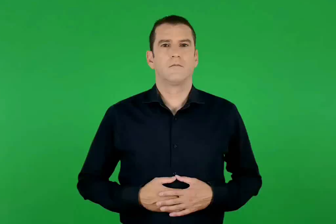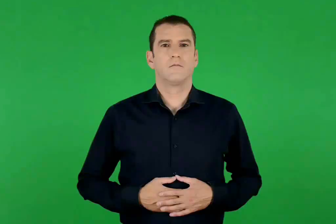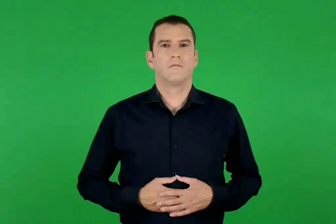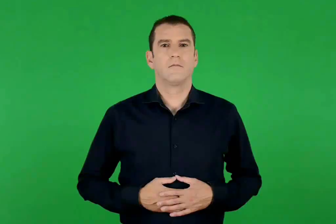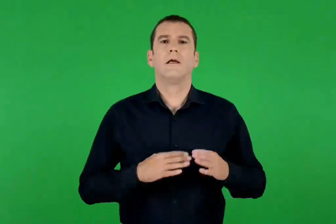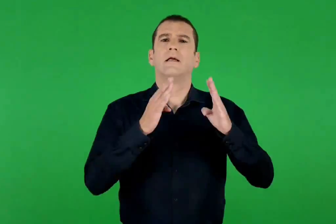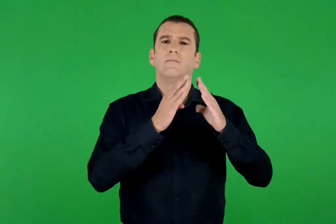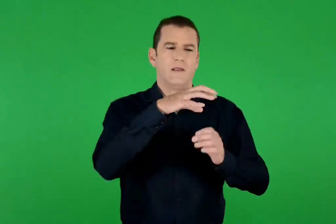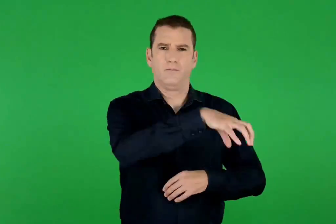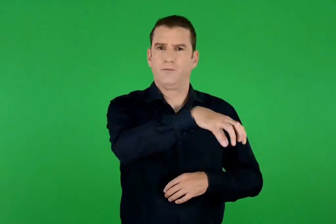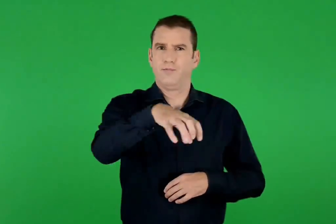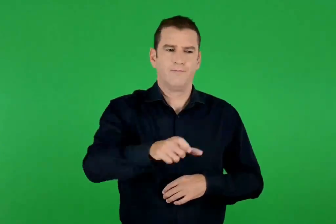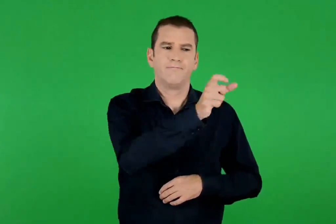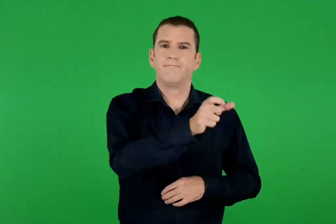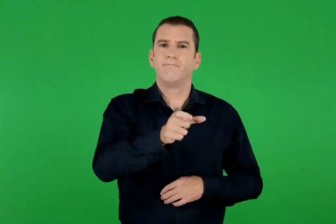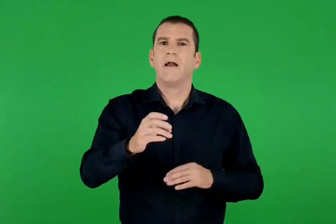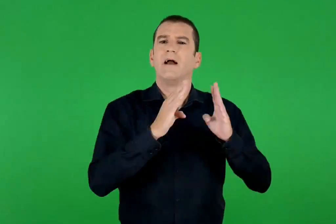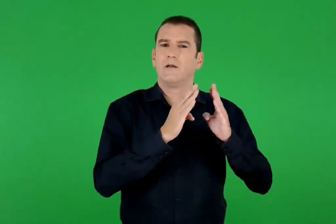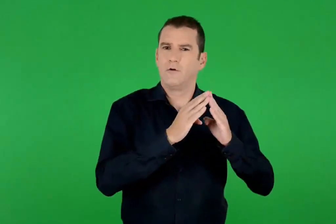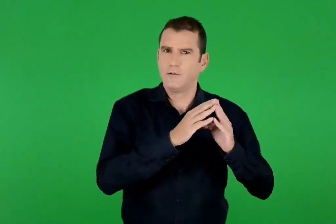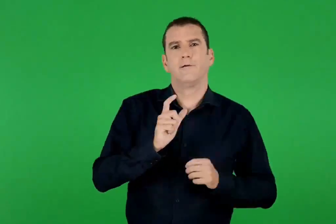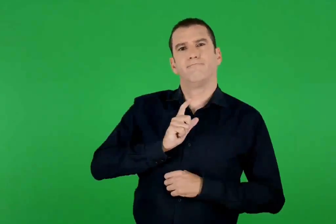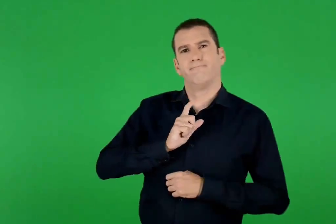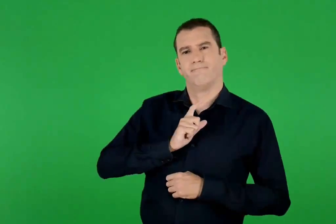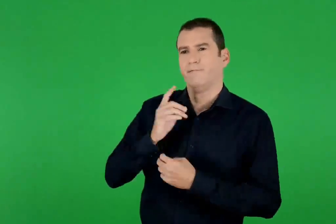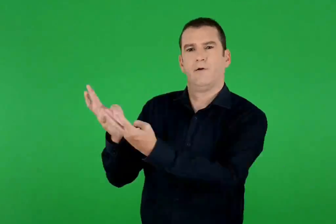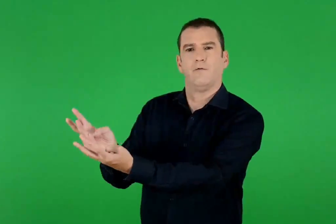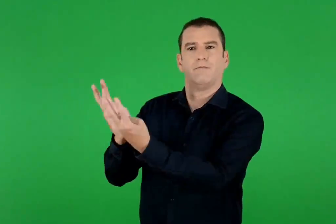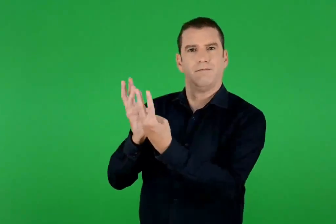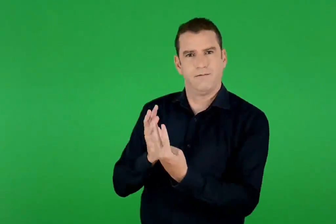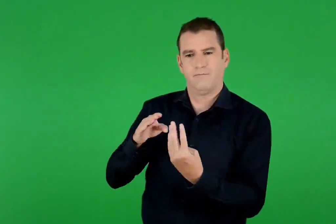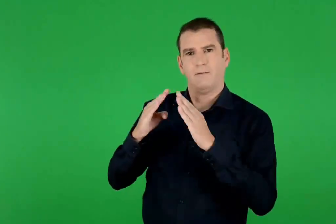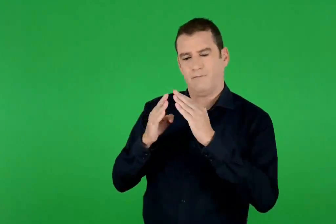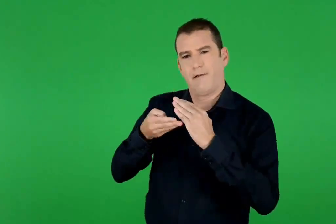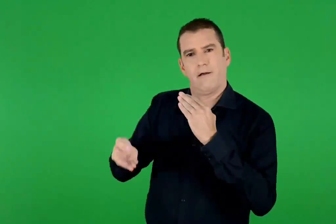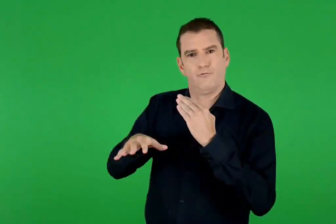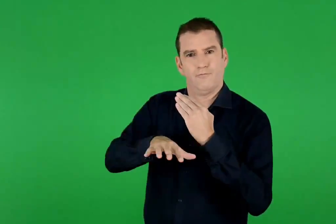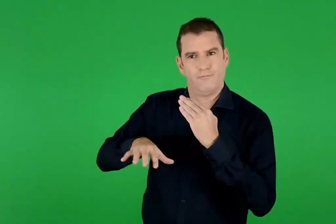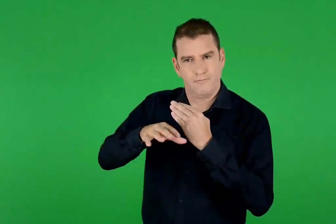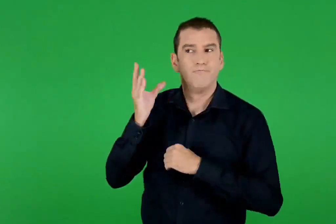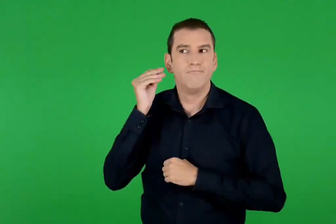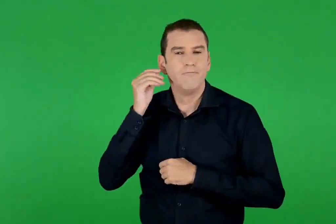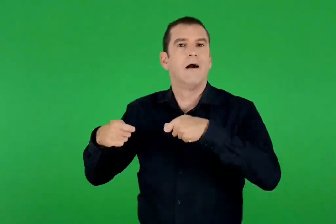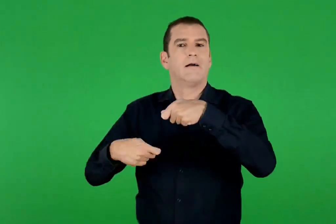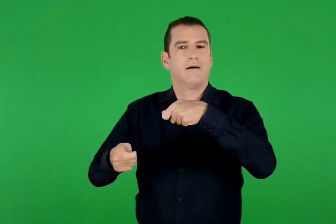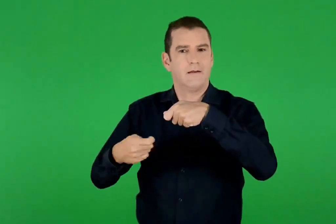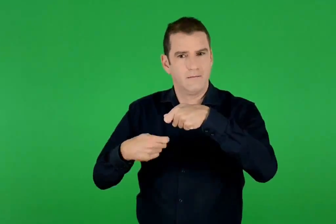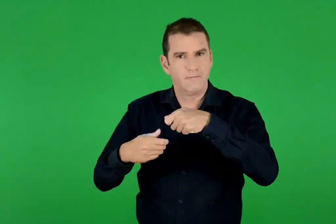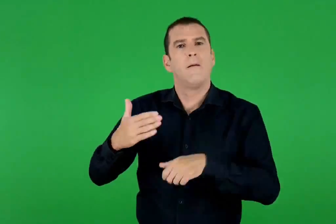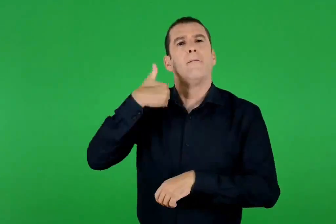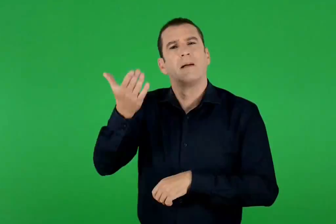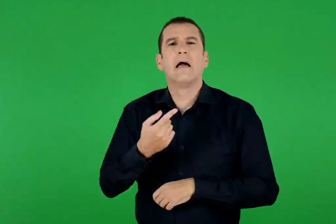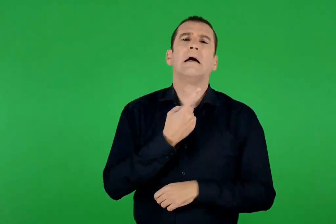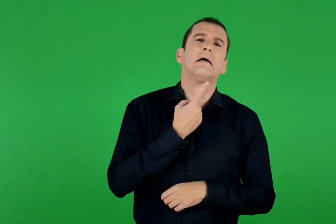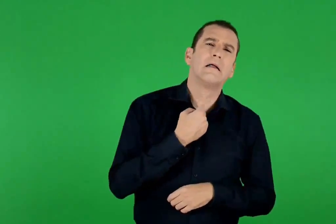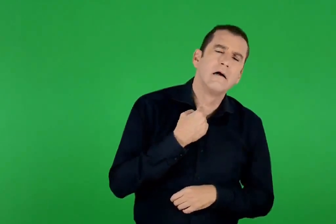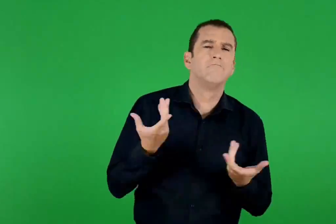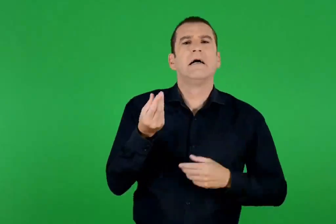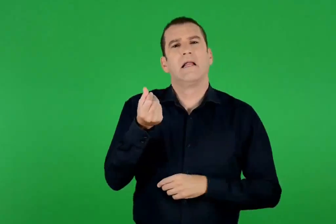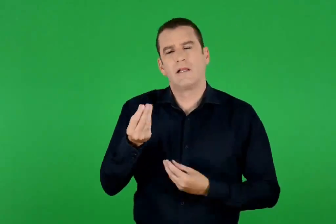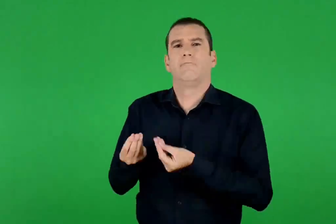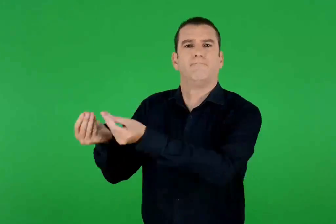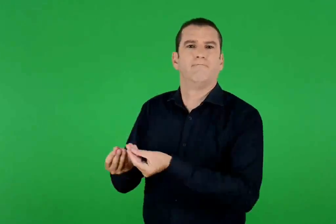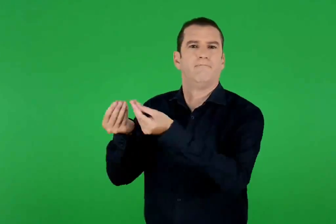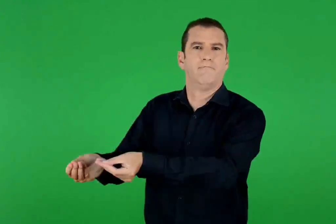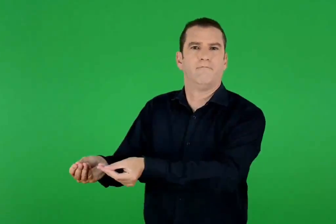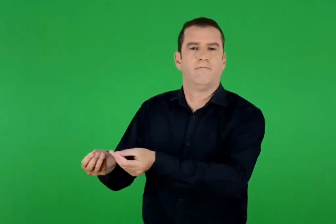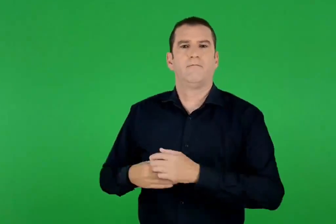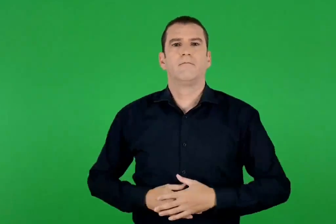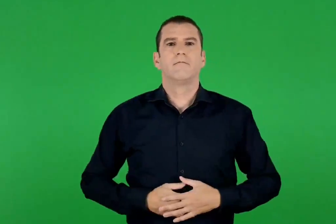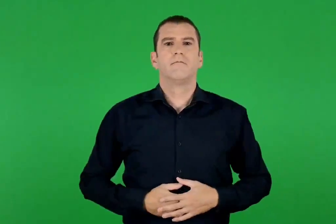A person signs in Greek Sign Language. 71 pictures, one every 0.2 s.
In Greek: οι νοικοκυρές των σπιτιών τις περίμεναν στο κατώφλι να ακούσουν τα κάλαντα και να τις φιλέψουν με γλυκίσματα ή χρήματα
